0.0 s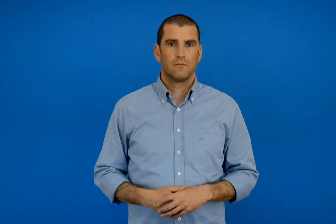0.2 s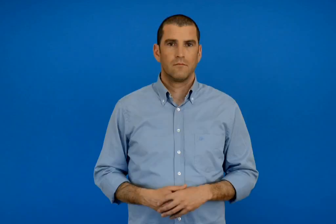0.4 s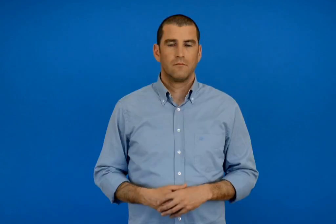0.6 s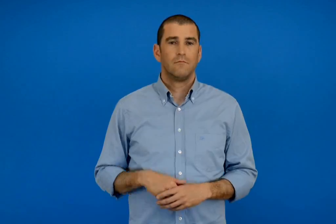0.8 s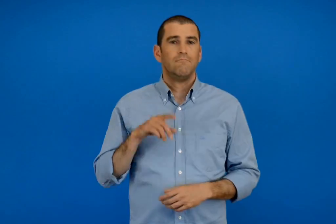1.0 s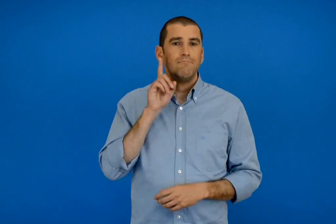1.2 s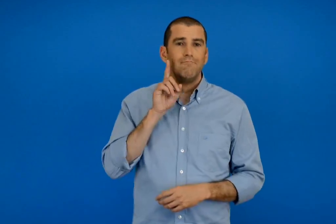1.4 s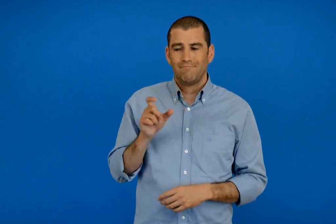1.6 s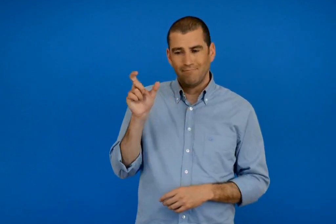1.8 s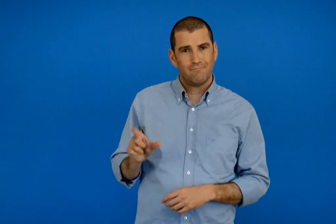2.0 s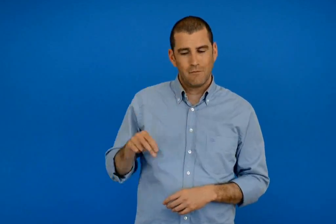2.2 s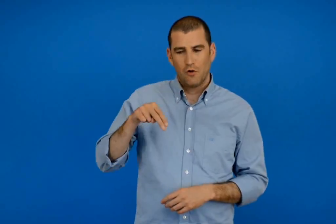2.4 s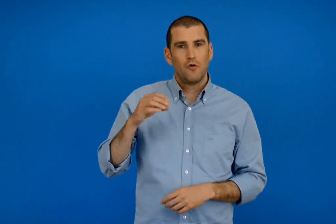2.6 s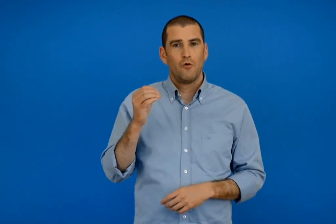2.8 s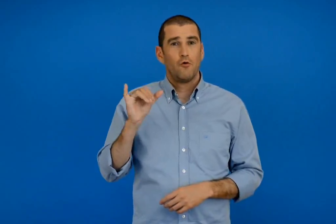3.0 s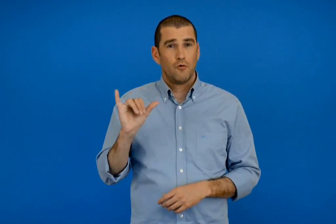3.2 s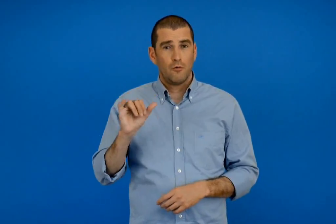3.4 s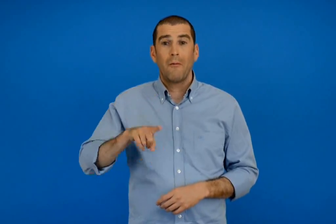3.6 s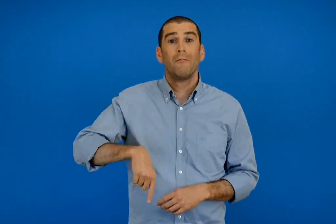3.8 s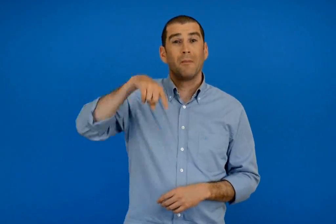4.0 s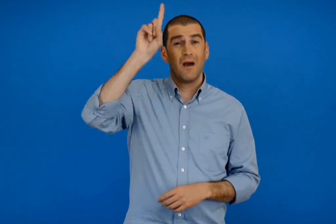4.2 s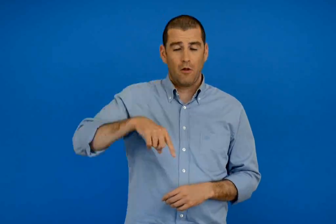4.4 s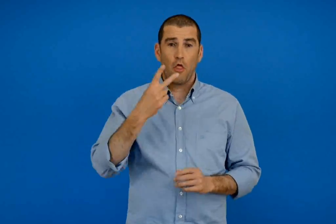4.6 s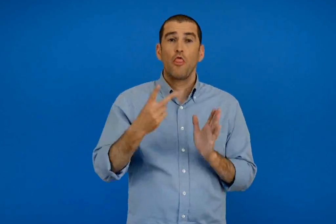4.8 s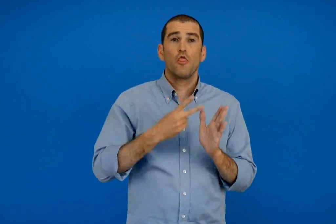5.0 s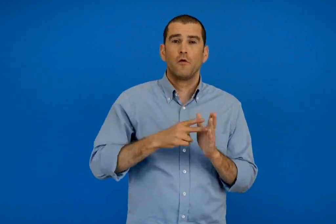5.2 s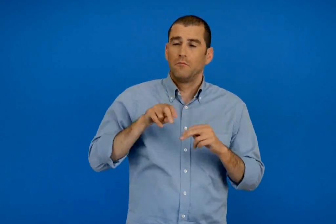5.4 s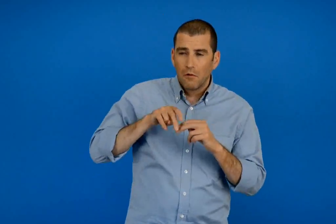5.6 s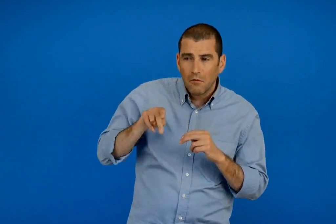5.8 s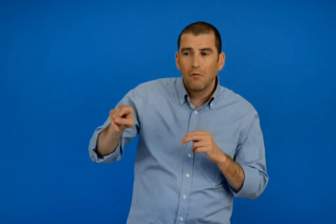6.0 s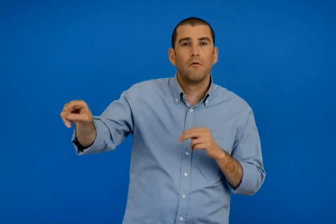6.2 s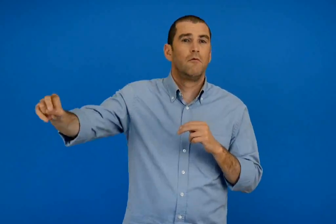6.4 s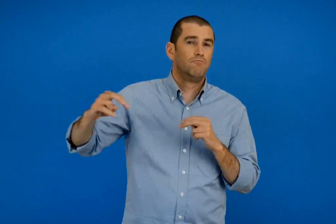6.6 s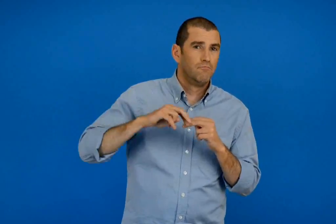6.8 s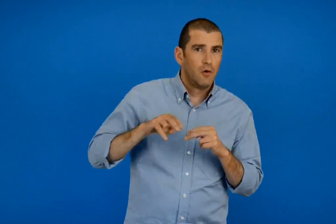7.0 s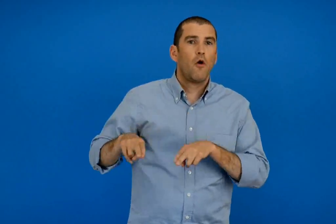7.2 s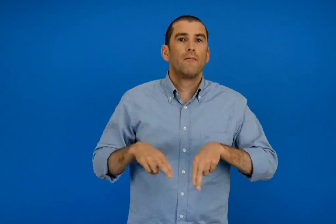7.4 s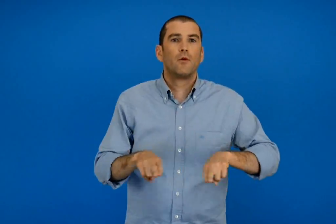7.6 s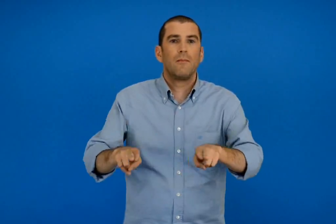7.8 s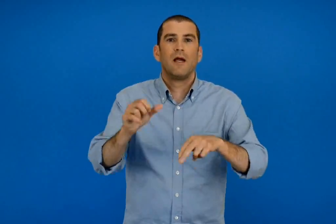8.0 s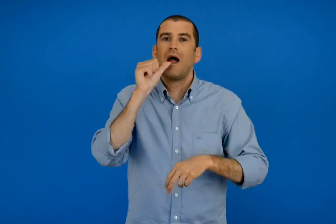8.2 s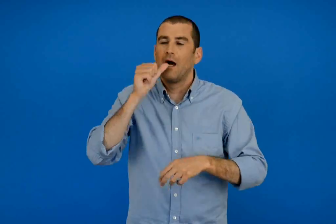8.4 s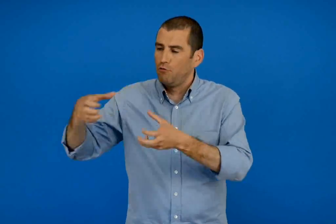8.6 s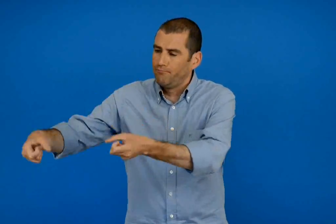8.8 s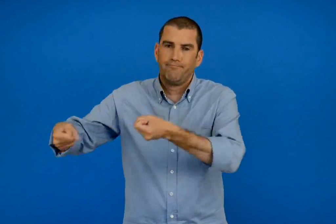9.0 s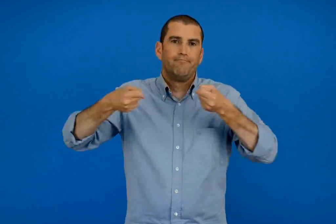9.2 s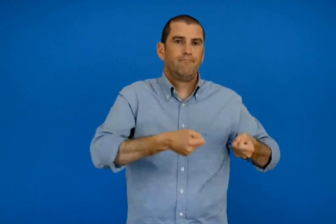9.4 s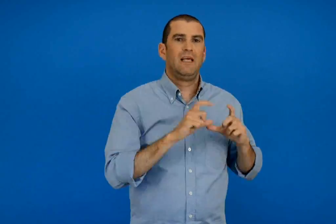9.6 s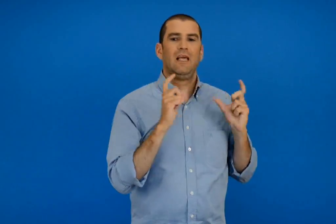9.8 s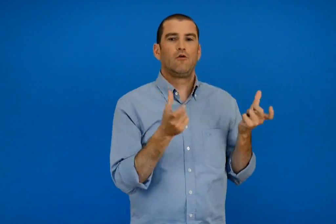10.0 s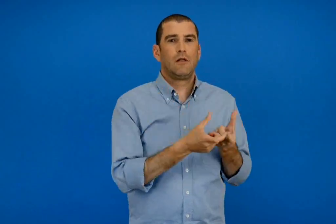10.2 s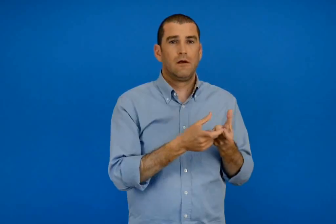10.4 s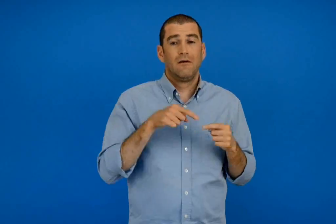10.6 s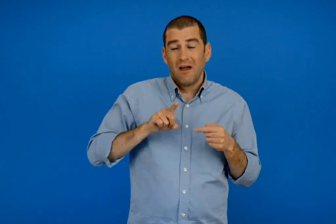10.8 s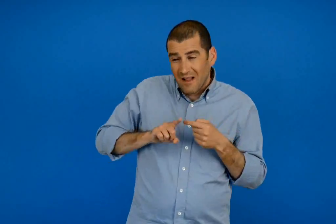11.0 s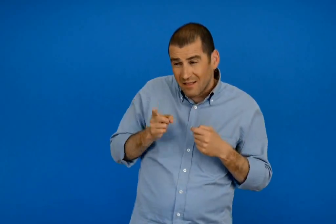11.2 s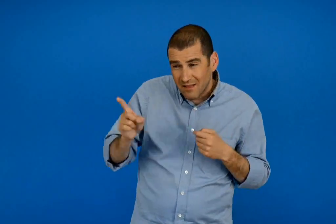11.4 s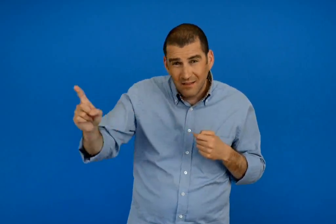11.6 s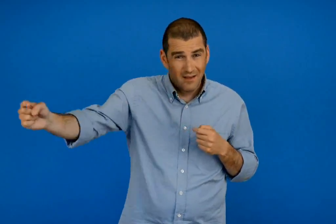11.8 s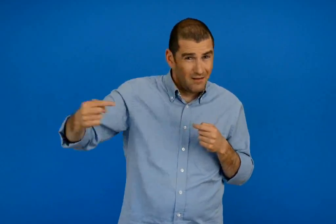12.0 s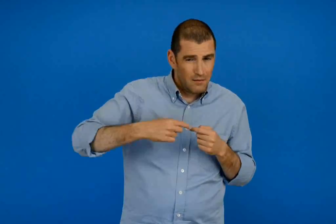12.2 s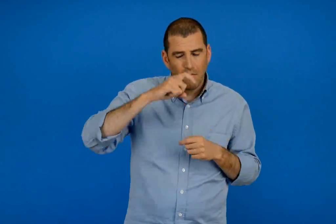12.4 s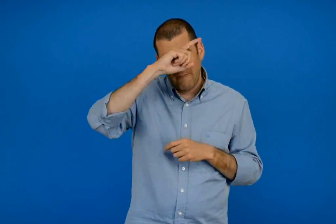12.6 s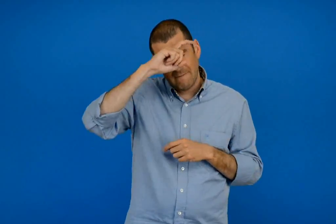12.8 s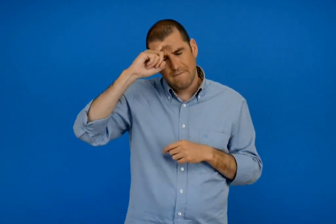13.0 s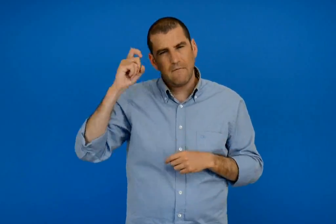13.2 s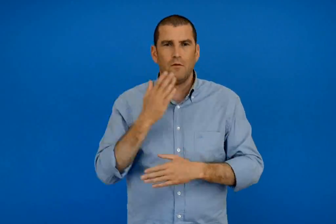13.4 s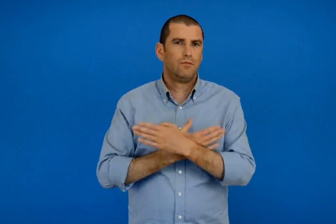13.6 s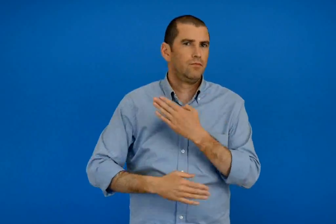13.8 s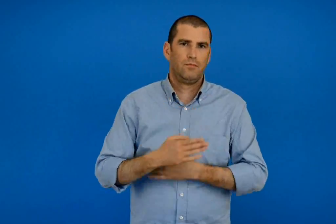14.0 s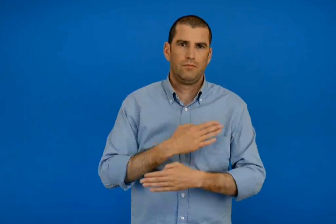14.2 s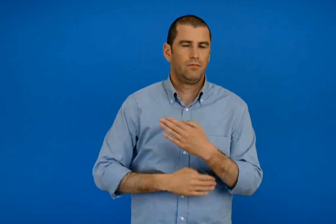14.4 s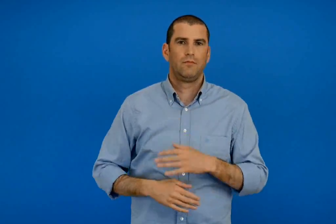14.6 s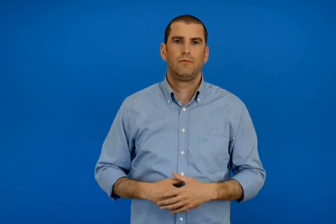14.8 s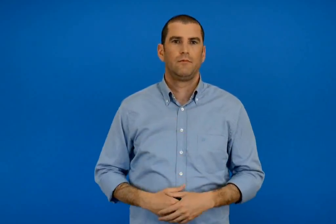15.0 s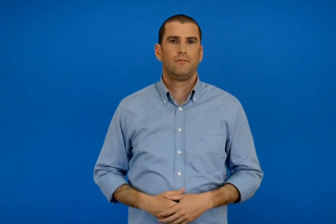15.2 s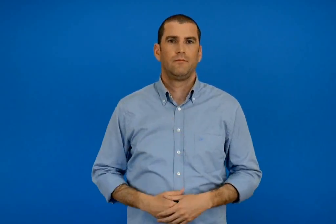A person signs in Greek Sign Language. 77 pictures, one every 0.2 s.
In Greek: η νου πήγαινε δυο φορές τη μέρα στο ποτάμι και έφερνε νερό για την οικογένεια της το ταξίδι για το νερό ήταν δύσκολο και κουραστικό
